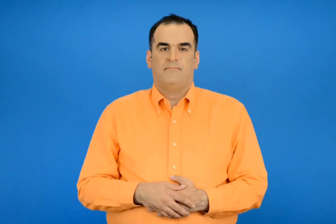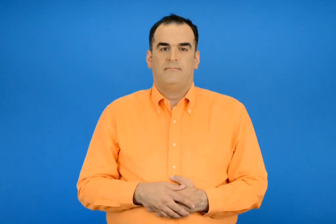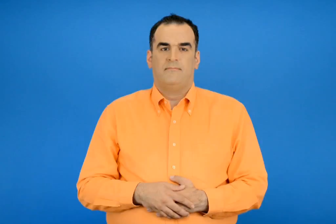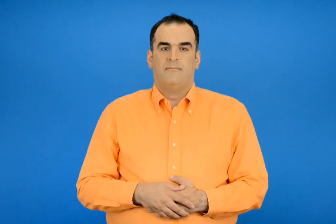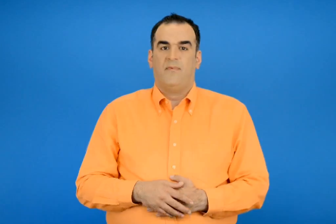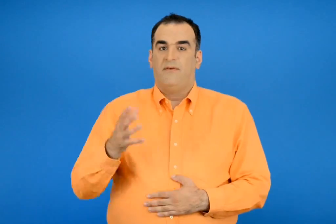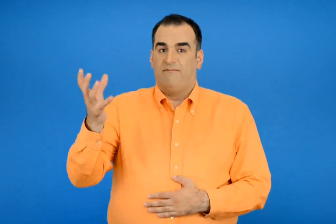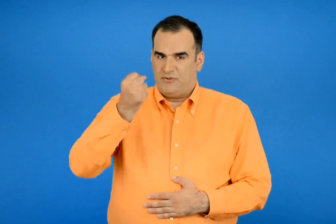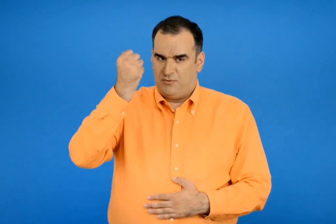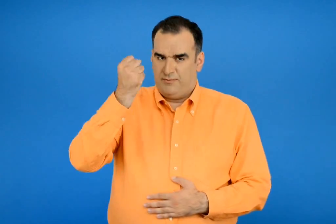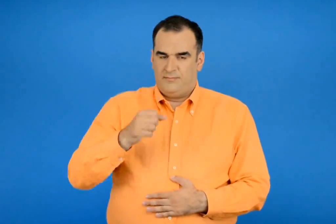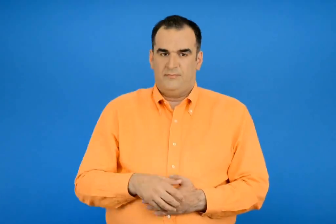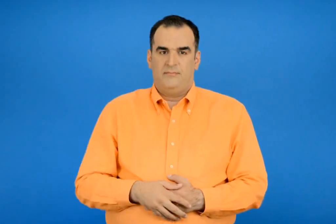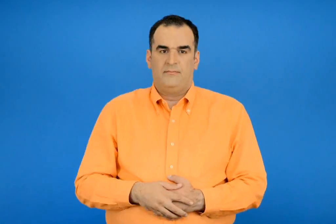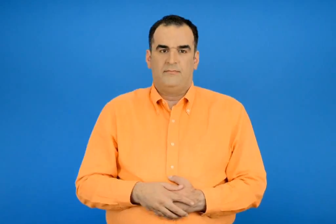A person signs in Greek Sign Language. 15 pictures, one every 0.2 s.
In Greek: βρίσκω
